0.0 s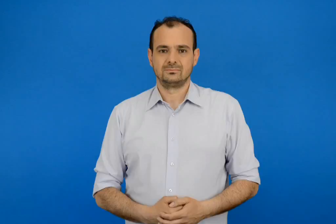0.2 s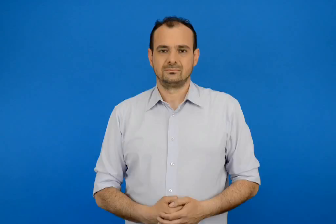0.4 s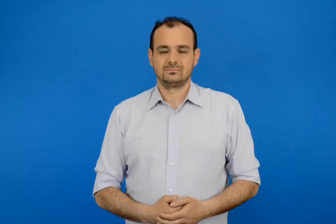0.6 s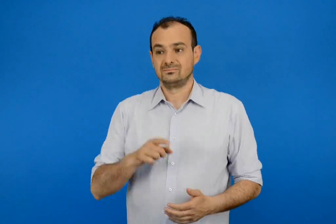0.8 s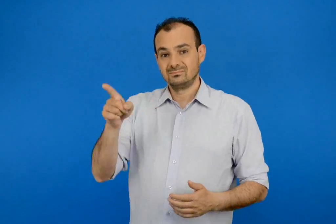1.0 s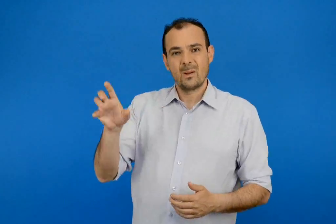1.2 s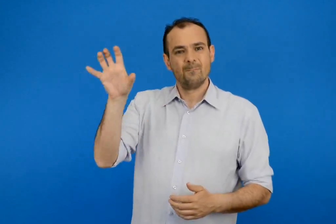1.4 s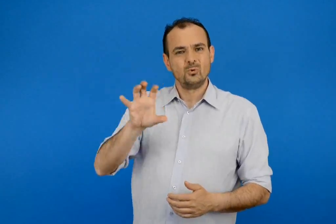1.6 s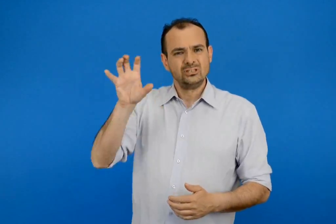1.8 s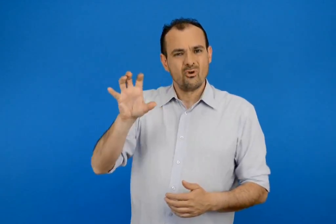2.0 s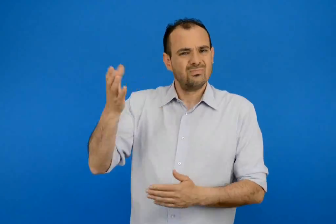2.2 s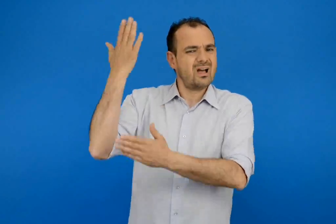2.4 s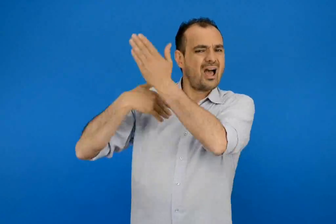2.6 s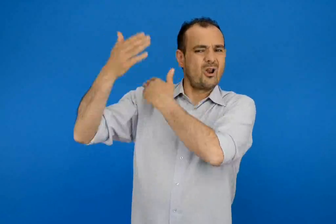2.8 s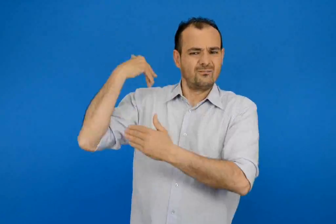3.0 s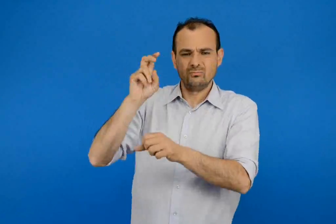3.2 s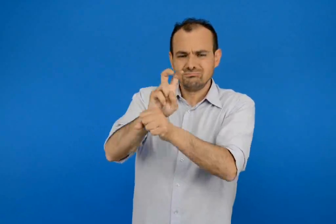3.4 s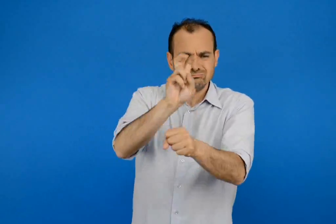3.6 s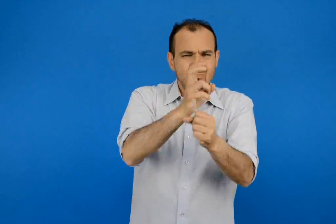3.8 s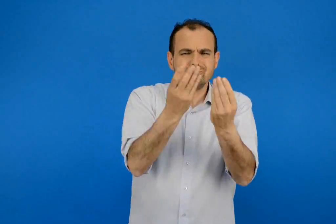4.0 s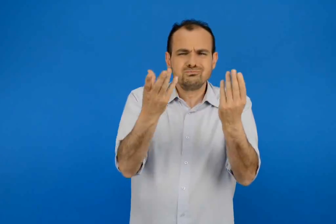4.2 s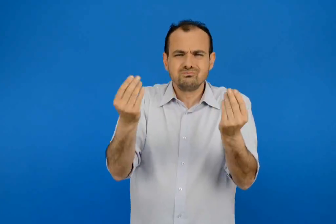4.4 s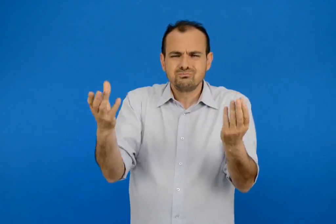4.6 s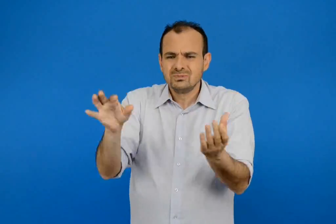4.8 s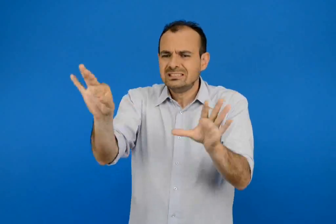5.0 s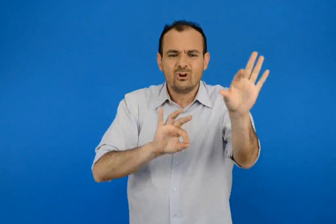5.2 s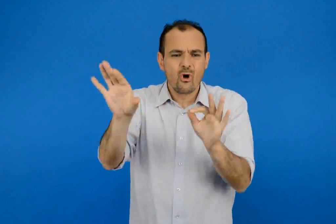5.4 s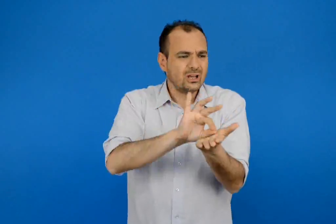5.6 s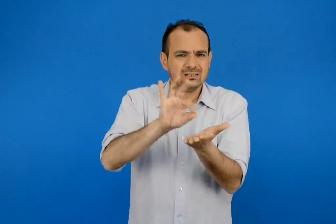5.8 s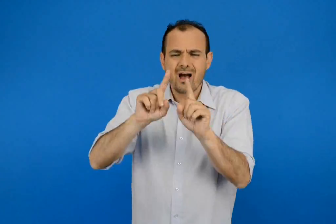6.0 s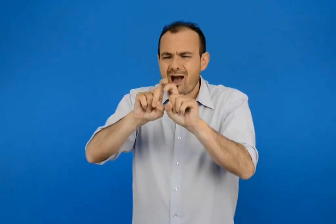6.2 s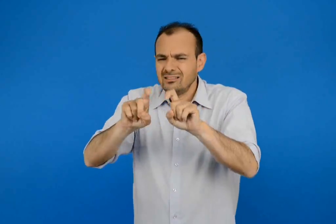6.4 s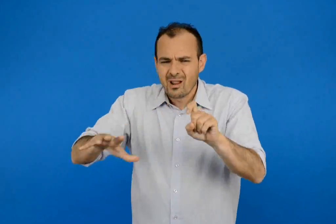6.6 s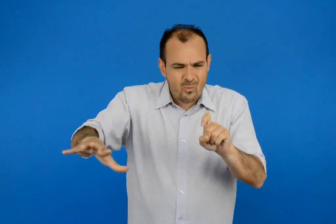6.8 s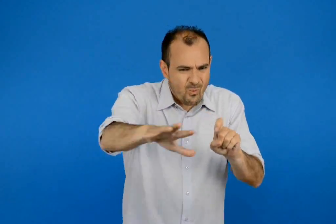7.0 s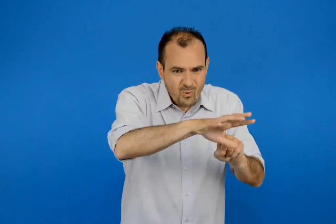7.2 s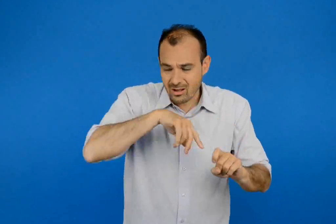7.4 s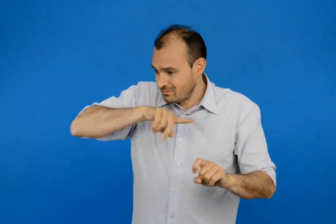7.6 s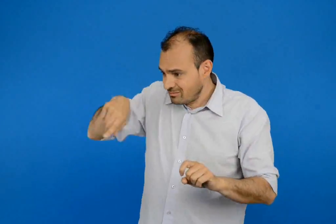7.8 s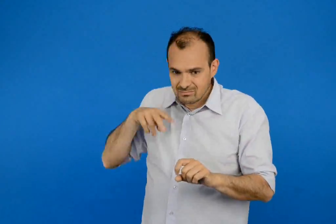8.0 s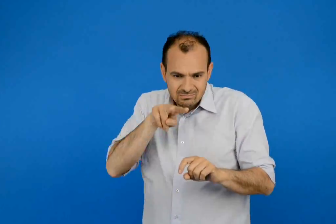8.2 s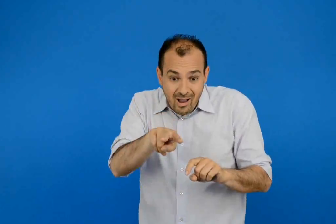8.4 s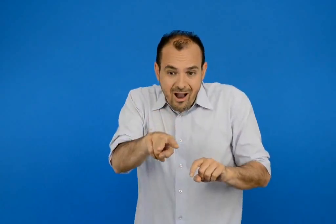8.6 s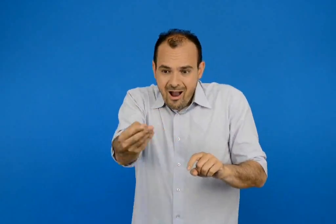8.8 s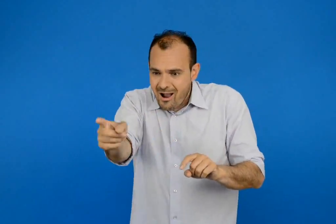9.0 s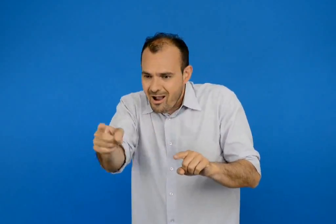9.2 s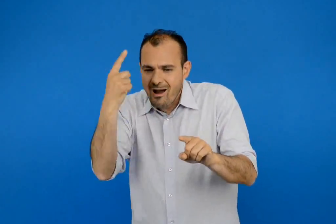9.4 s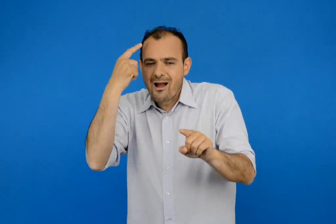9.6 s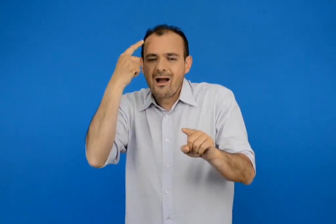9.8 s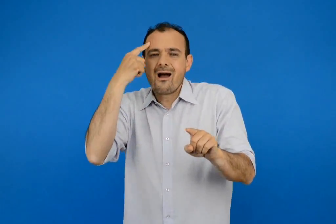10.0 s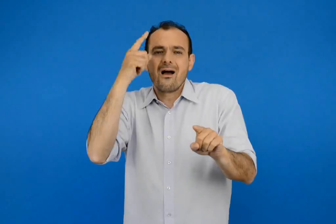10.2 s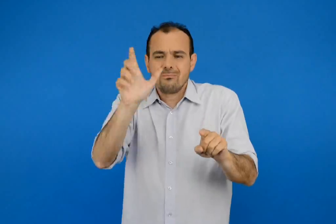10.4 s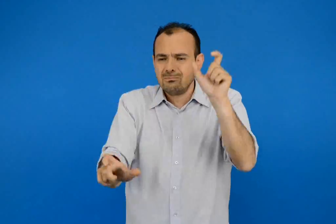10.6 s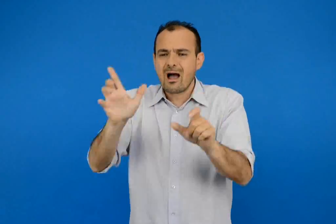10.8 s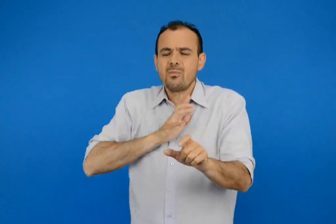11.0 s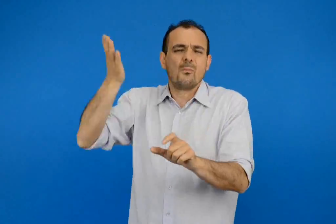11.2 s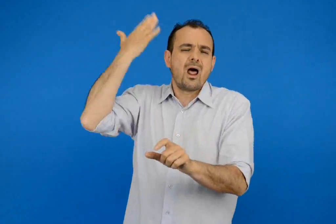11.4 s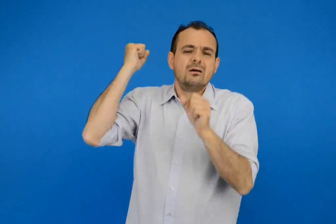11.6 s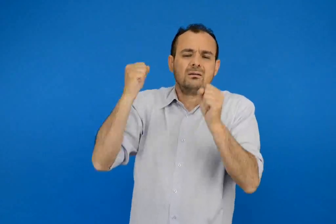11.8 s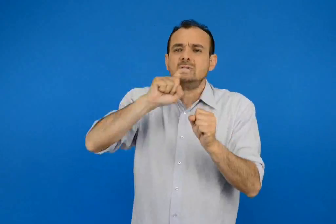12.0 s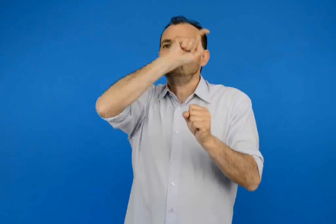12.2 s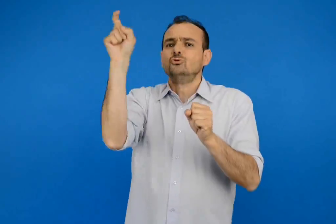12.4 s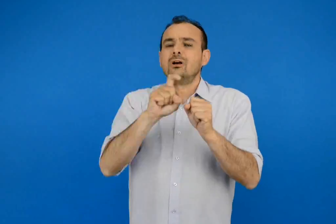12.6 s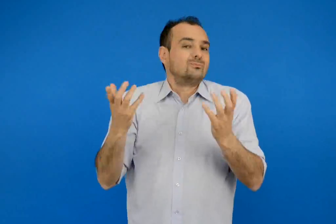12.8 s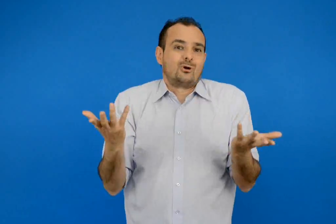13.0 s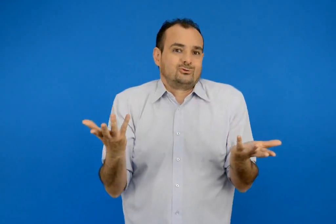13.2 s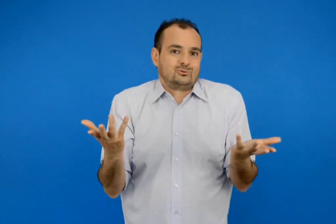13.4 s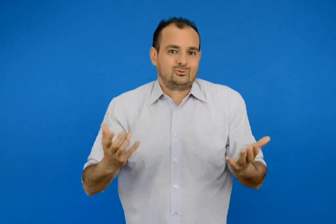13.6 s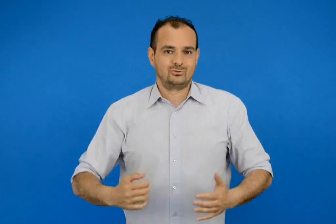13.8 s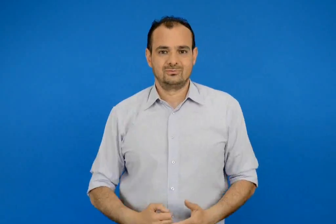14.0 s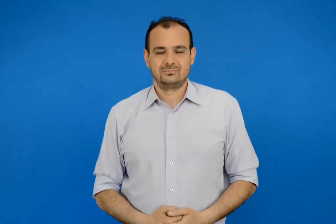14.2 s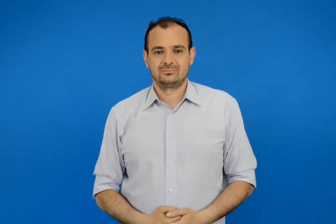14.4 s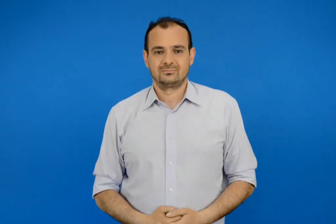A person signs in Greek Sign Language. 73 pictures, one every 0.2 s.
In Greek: στο λαογραφικό μουσείο βρίσκονται συλλογές από αντικείμενα που μας βοηθούν να καταλάβουμε πως ζούσαν άλλοτε κάποιοι άνθρωποι
